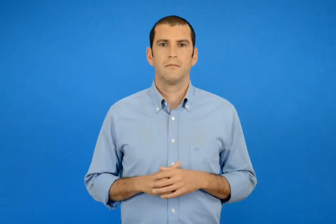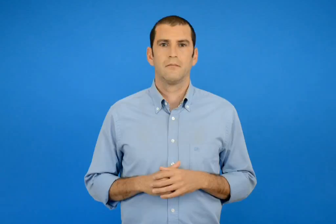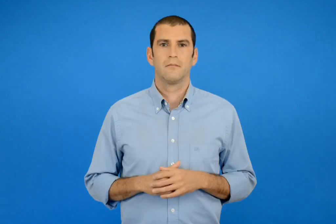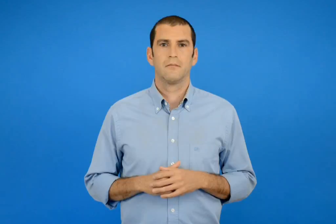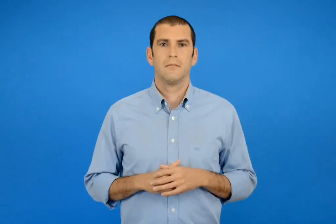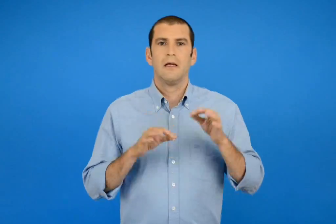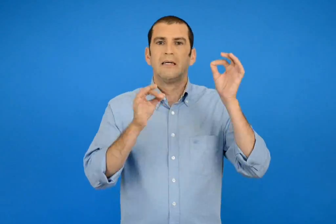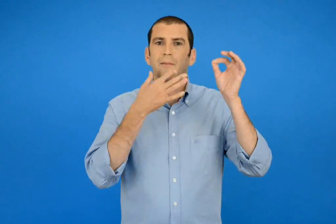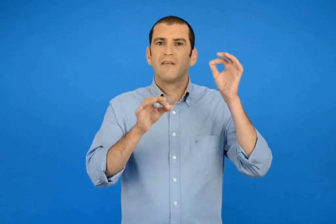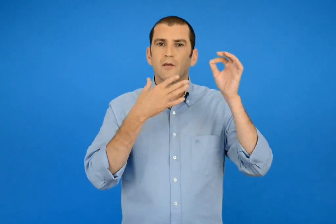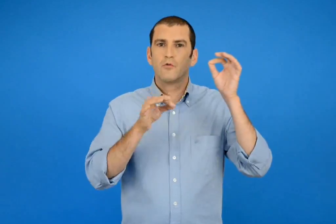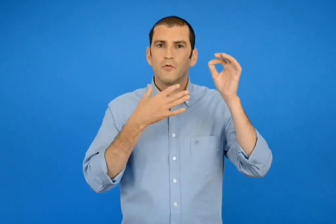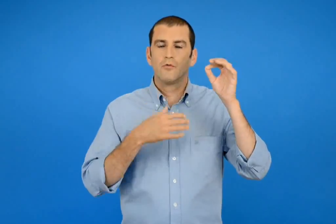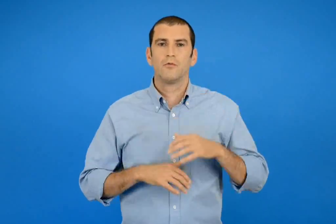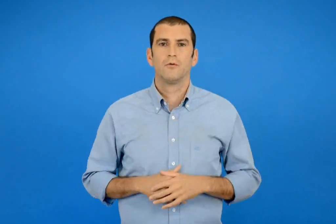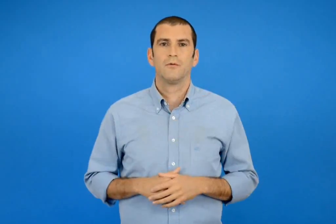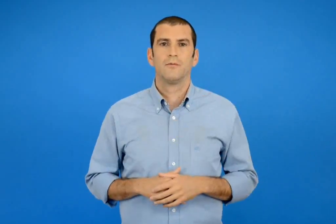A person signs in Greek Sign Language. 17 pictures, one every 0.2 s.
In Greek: σεπτέμβριος
